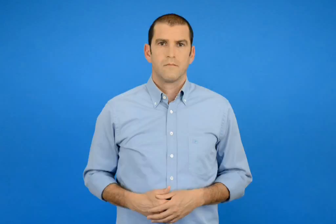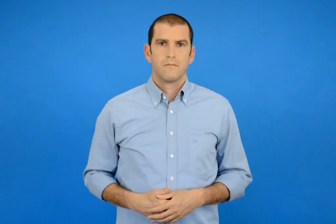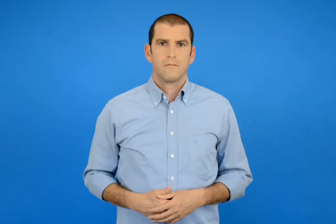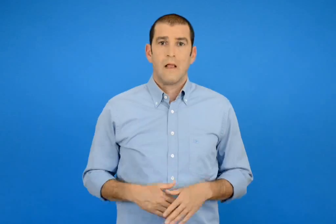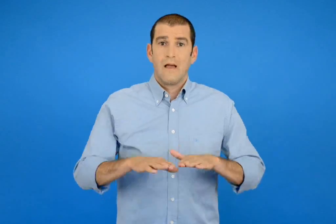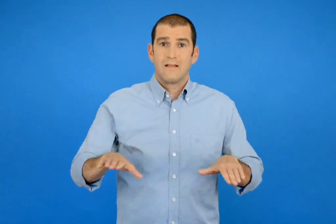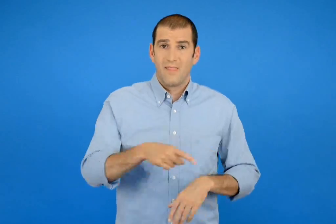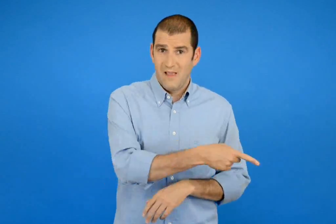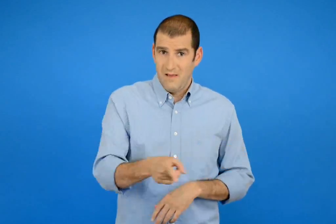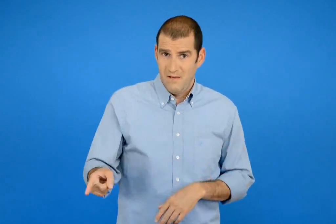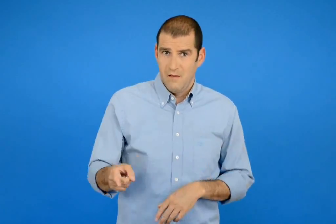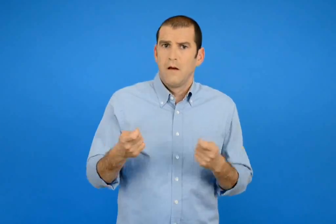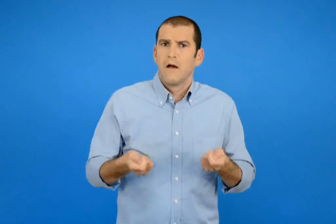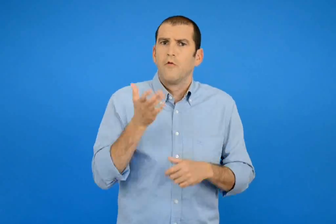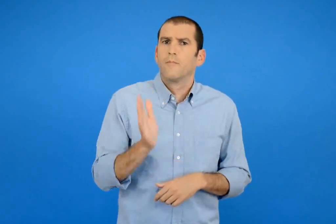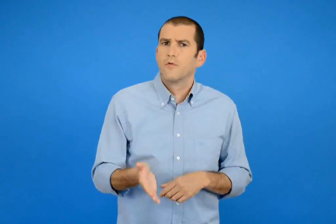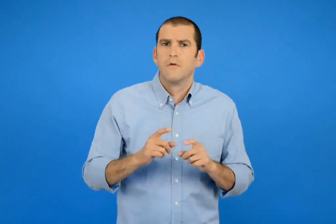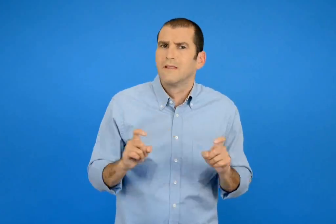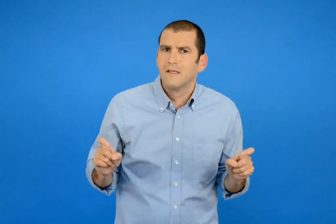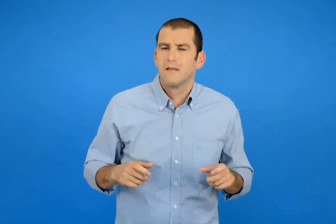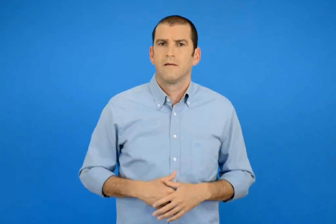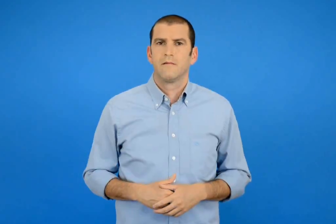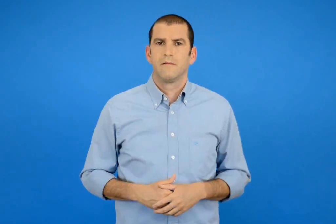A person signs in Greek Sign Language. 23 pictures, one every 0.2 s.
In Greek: τι μπορούν να κάνουν τα παιδιά ;
